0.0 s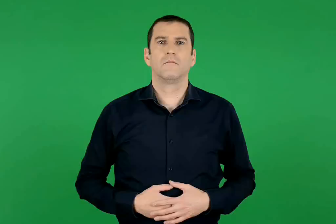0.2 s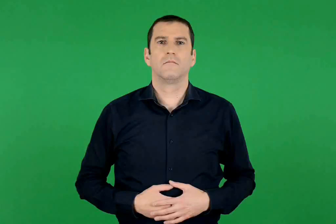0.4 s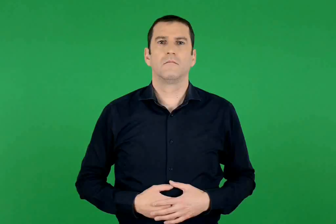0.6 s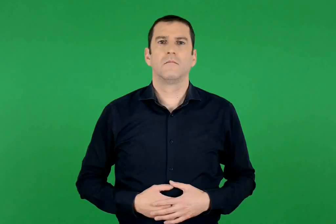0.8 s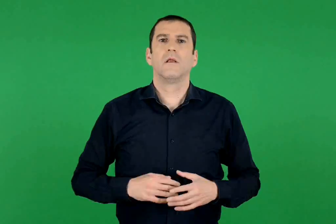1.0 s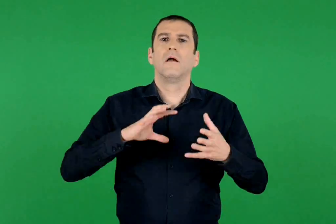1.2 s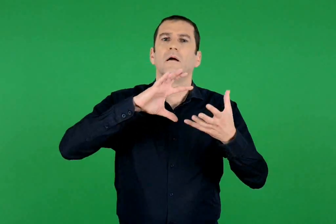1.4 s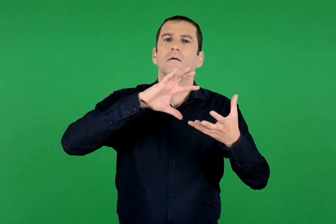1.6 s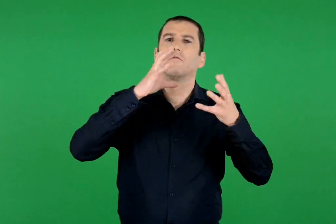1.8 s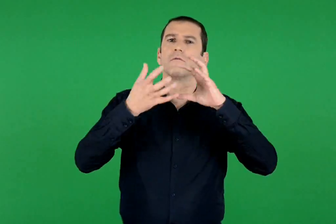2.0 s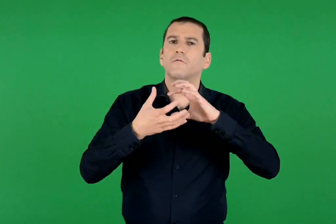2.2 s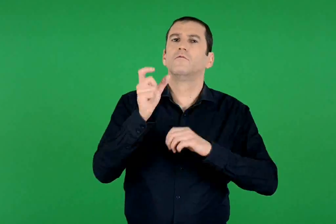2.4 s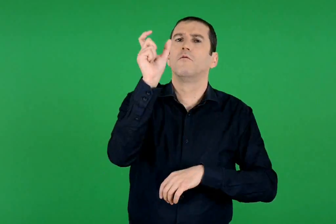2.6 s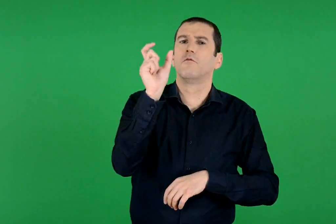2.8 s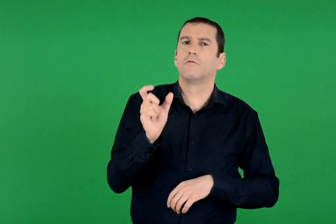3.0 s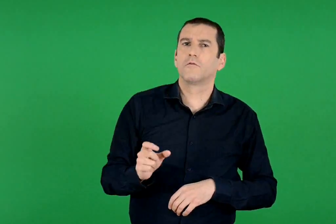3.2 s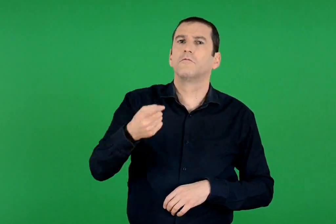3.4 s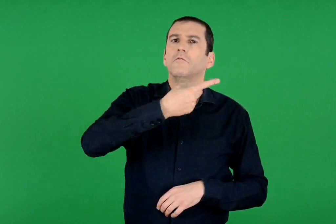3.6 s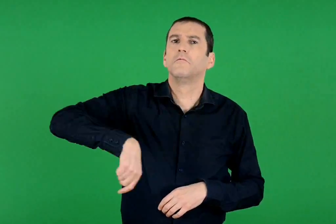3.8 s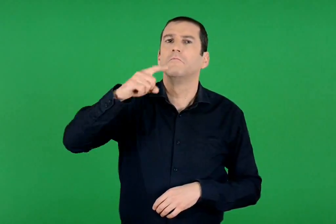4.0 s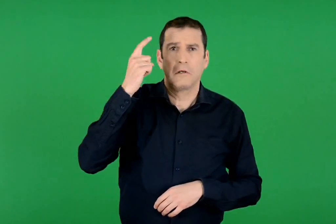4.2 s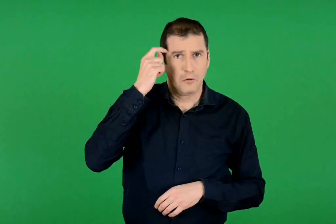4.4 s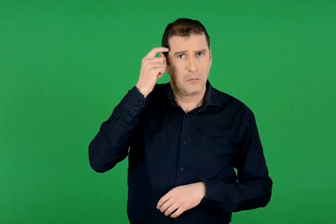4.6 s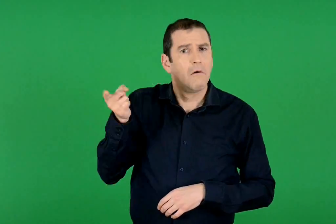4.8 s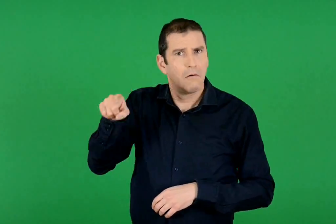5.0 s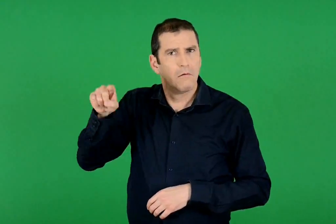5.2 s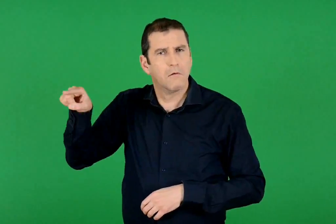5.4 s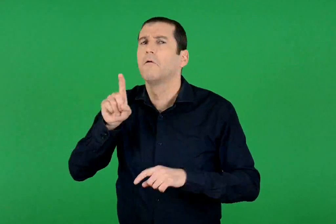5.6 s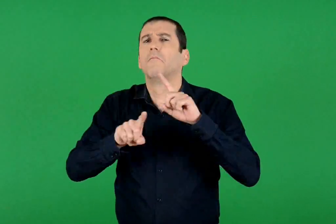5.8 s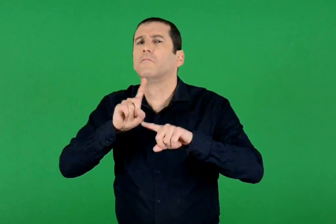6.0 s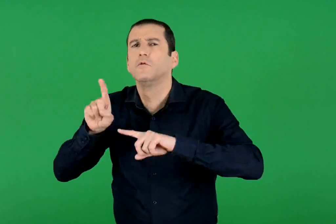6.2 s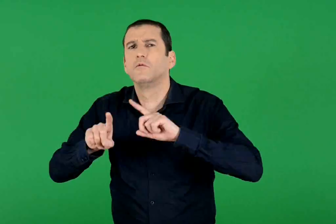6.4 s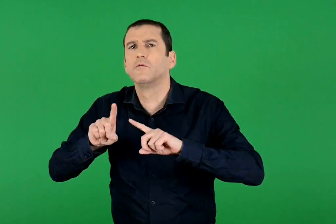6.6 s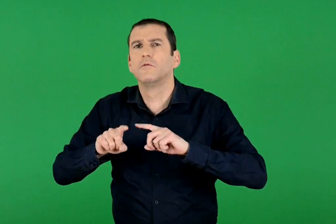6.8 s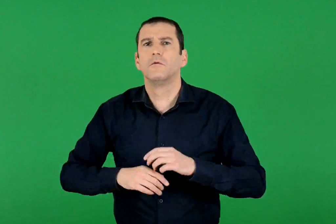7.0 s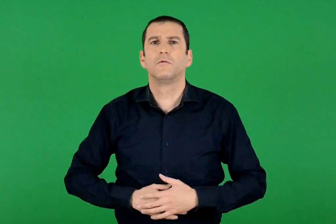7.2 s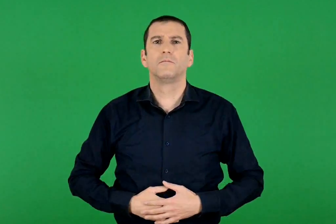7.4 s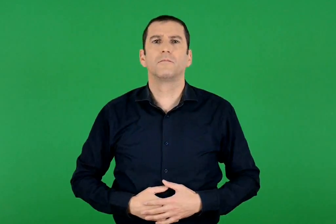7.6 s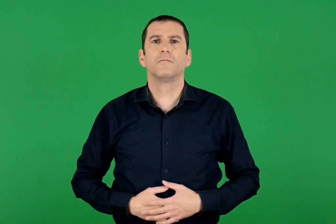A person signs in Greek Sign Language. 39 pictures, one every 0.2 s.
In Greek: ποιους άλλους γεωγραφικούς όρους γνωρίζουμε ;
